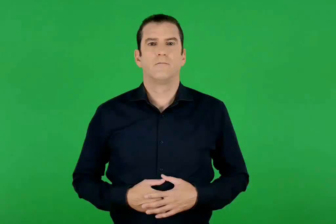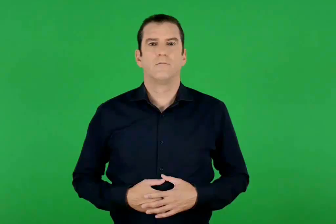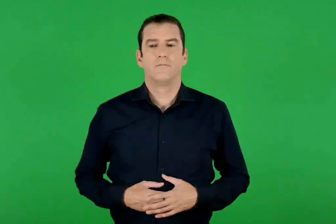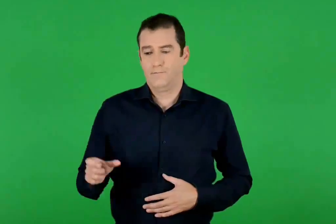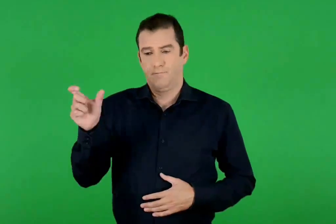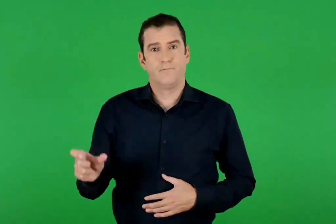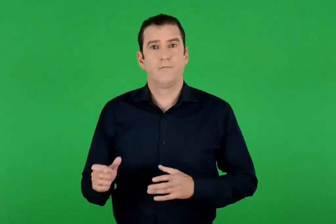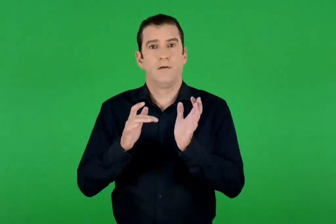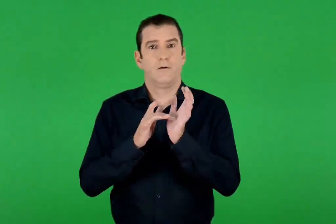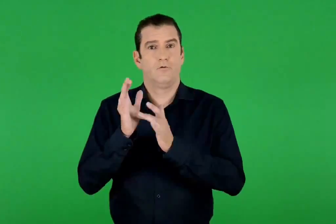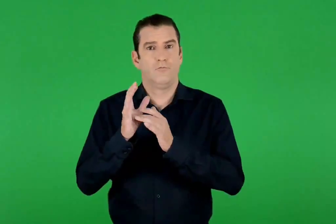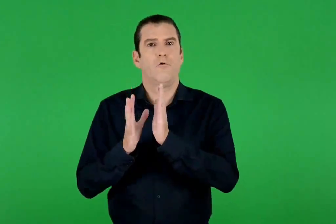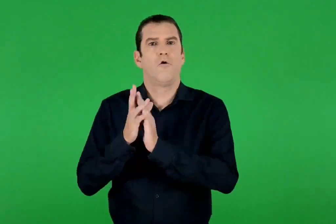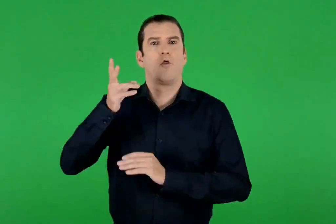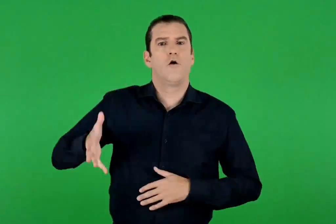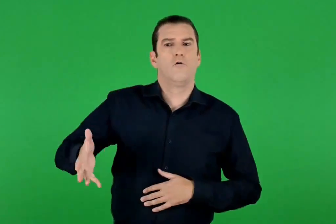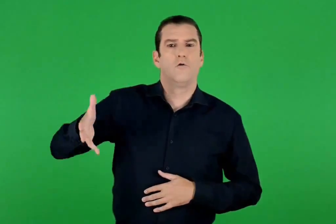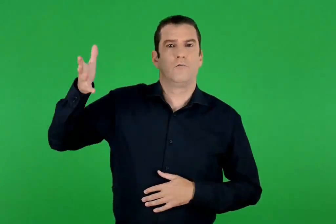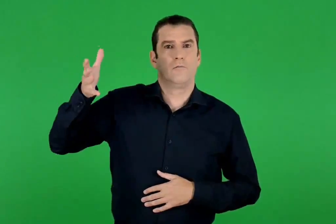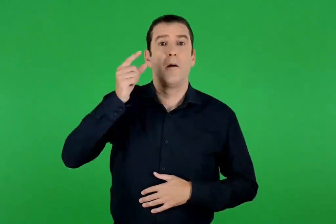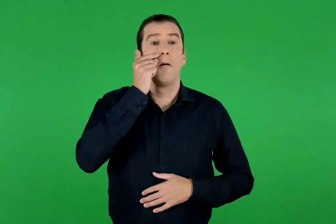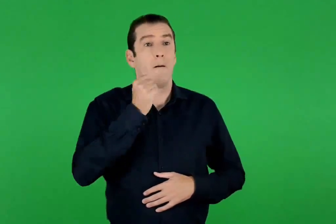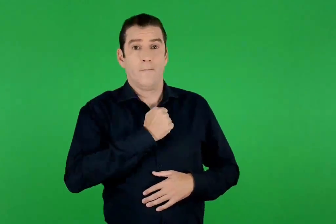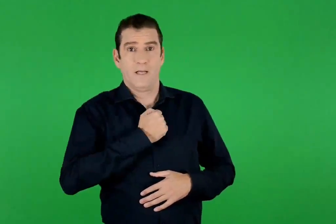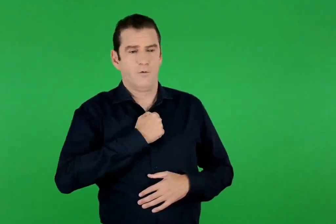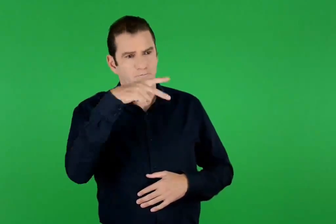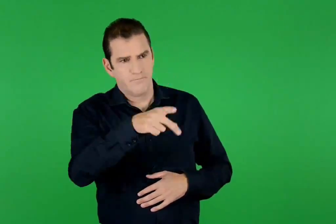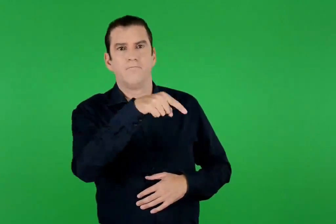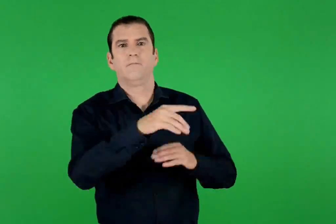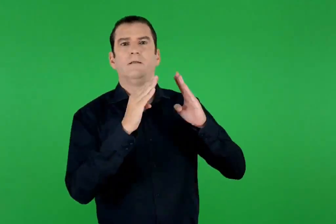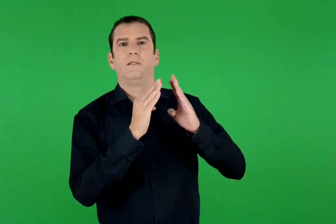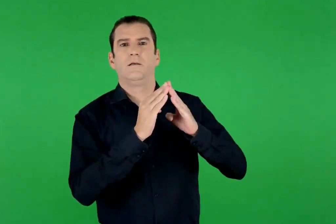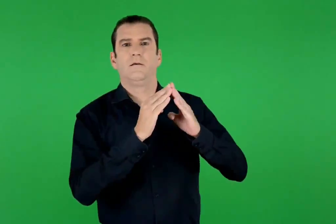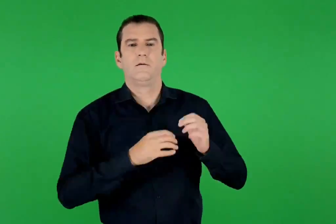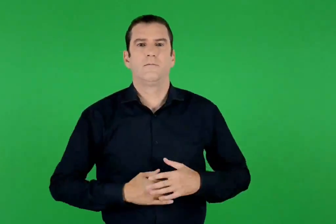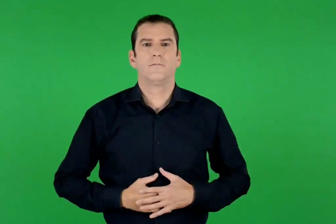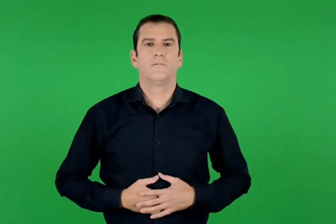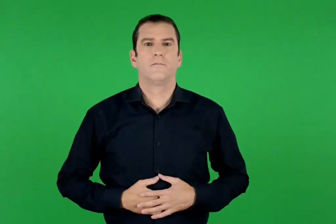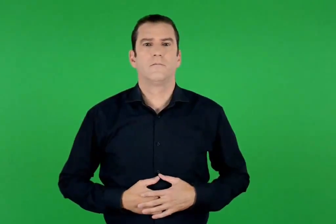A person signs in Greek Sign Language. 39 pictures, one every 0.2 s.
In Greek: δωδεκάχρονος ιησούς στο σπίτι του πατέρα μου
